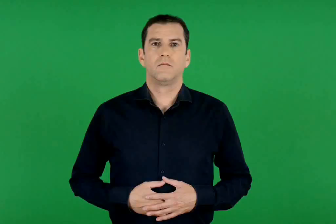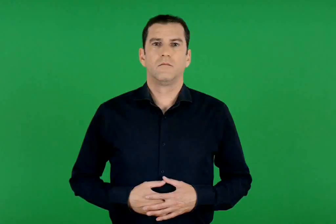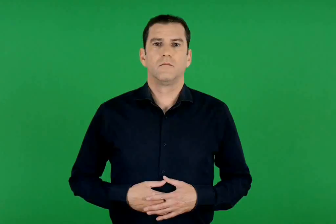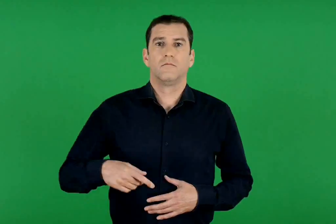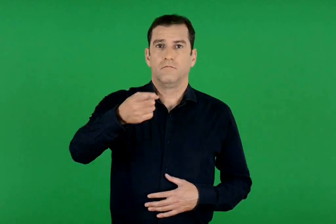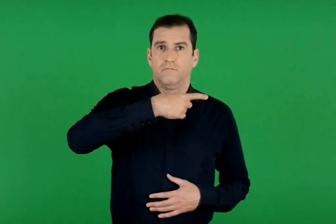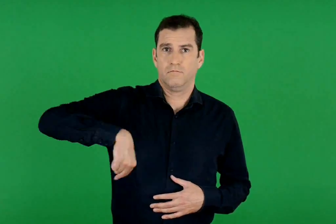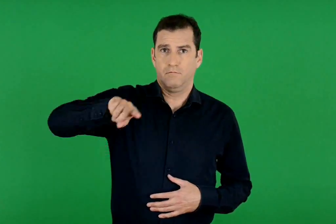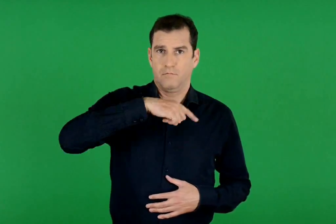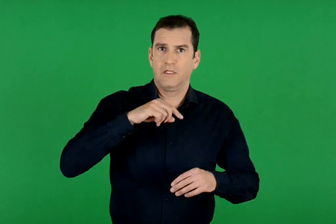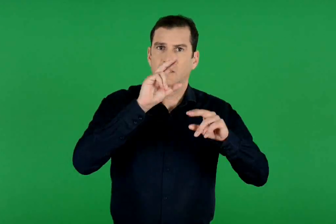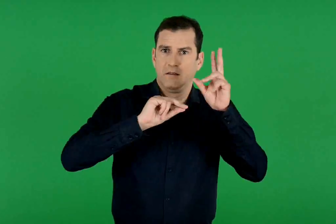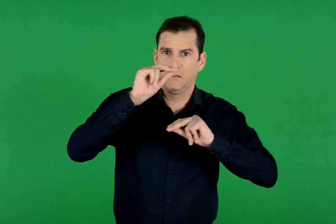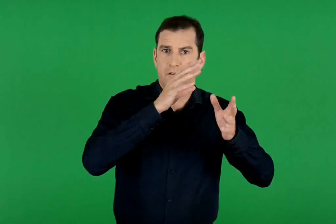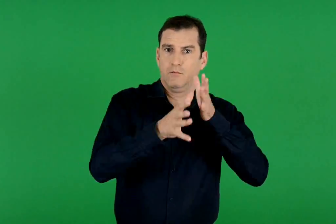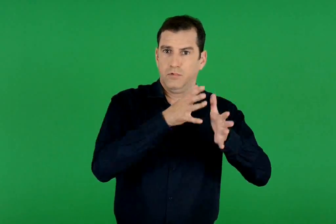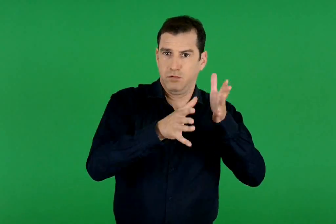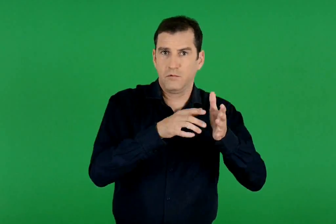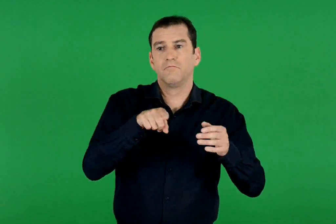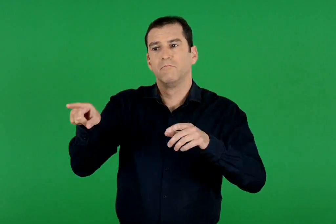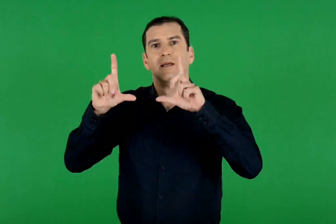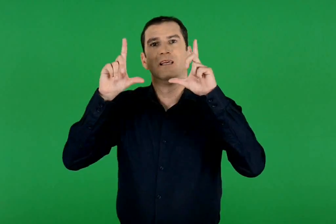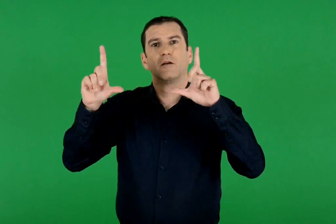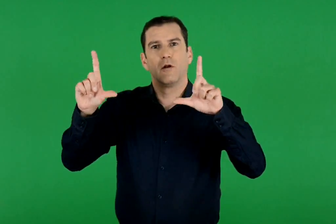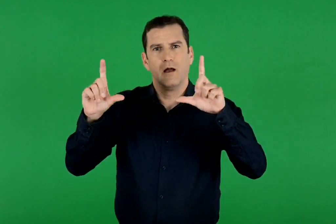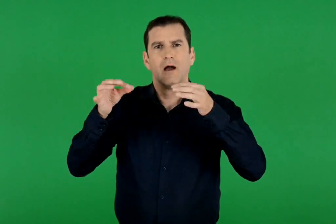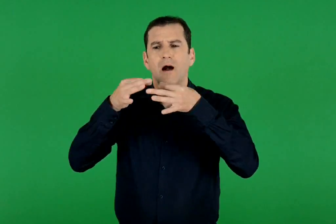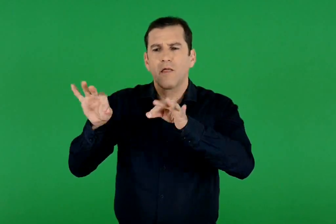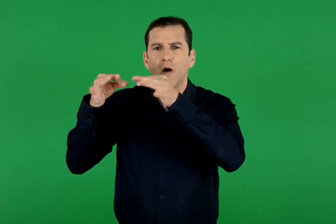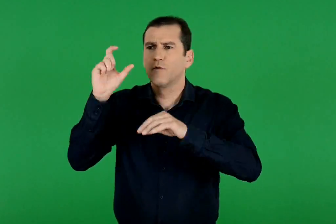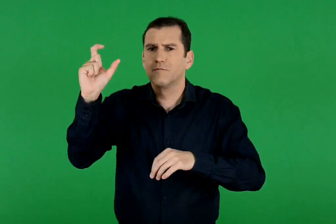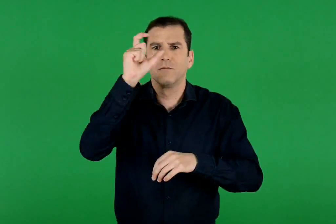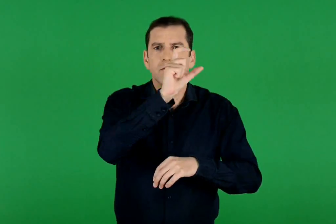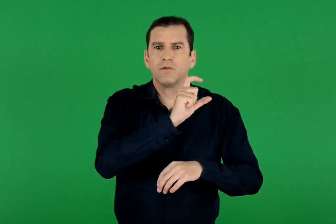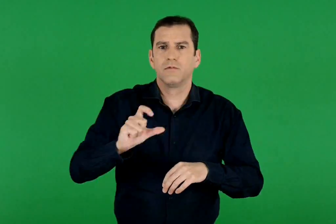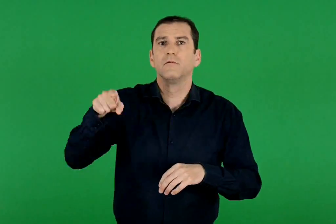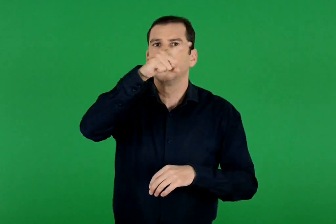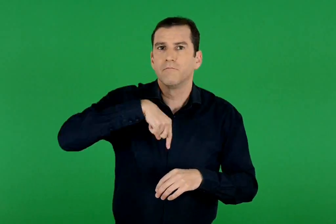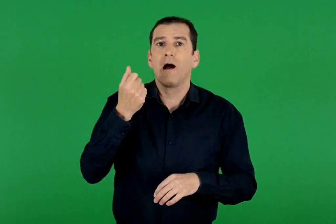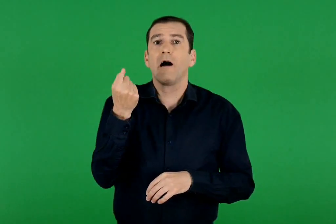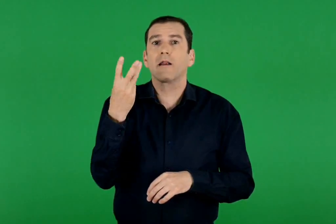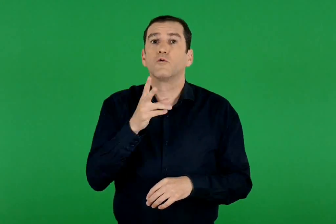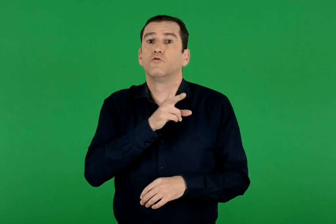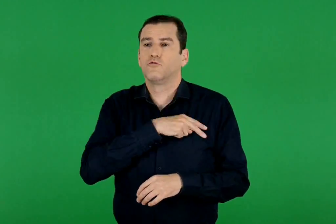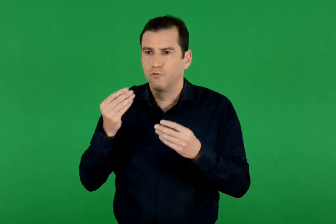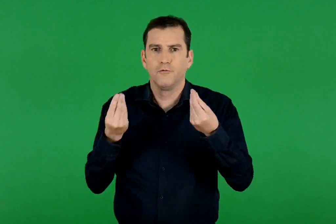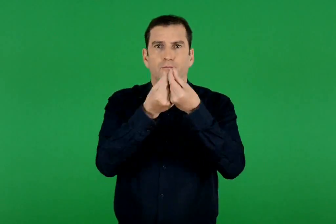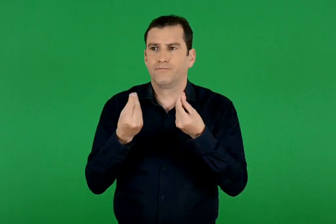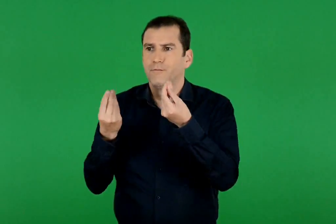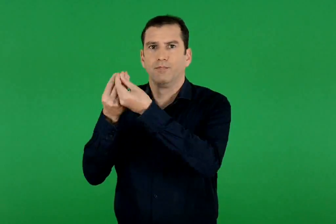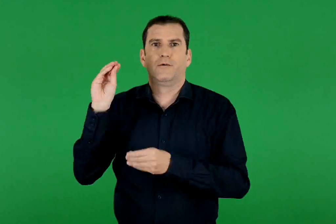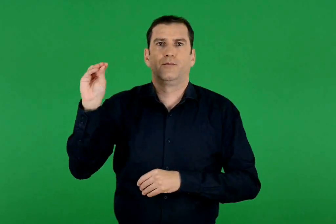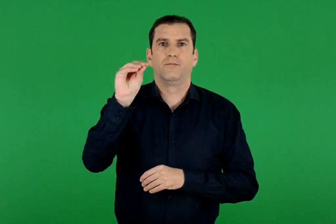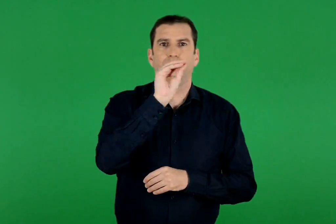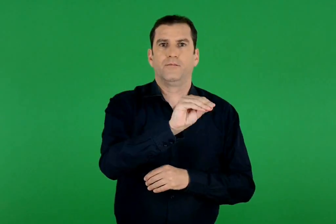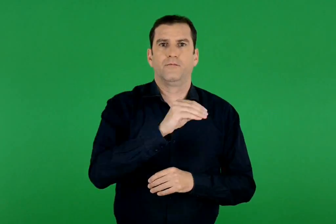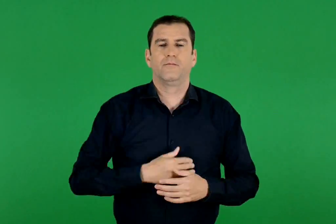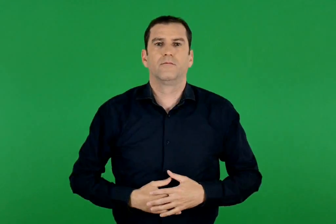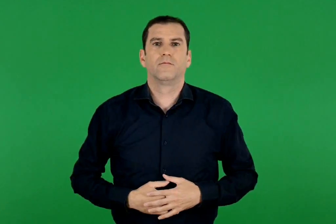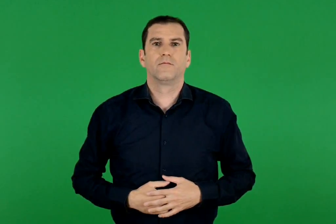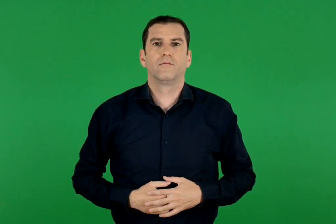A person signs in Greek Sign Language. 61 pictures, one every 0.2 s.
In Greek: συζητάμε και συμπληρώνουμε στους κενούς κύκλους της εικόνας τον σωστό αριθμό:
